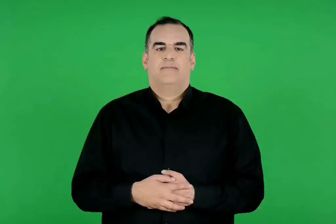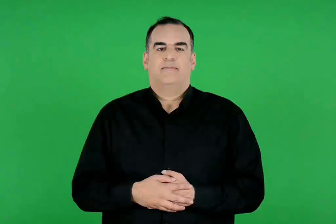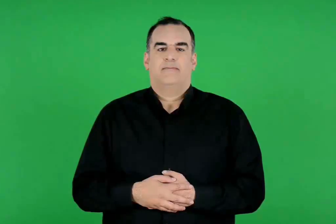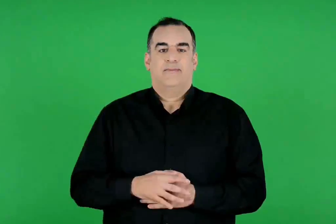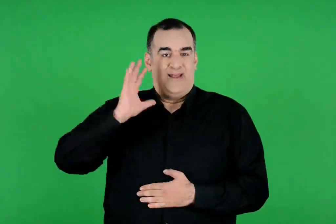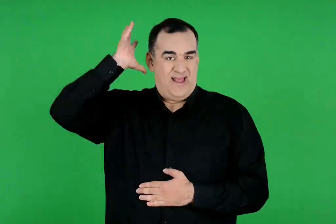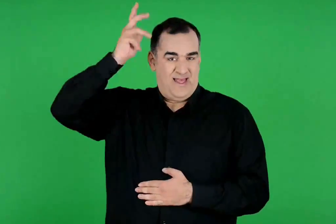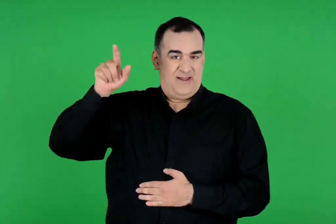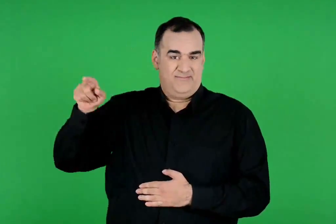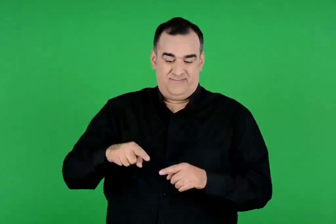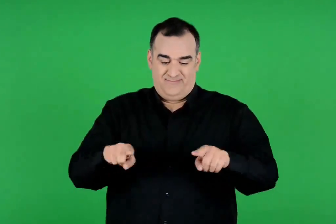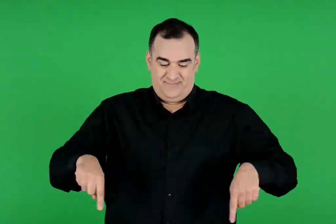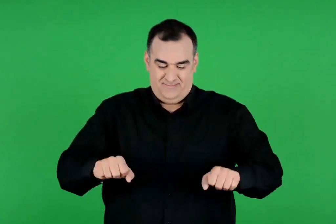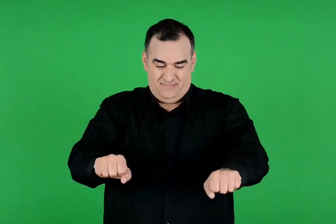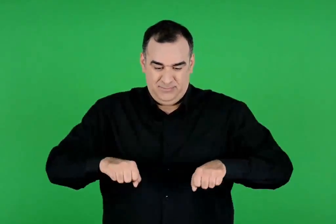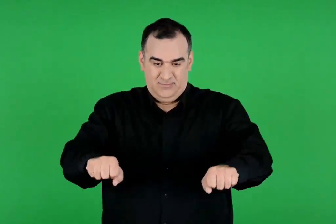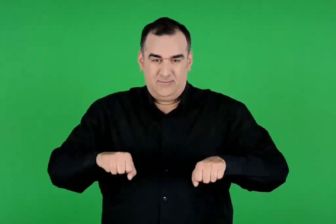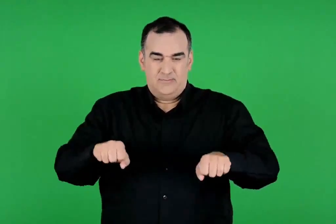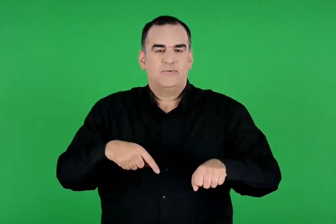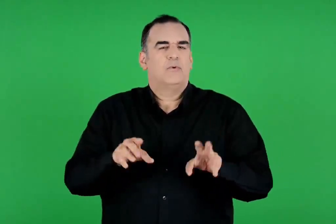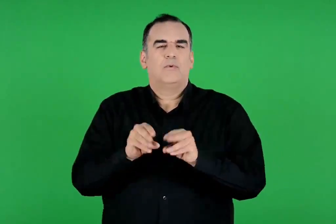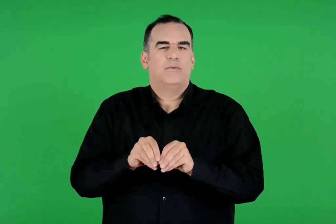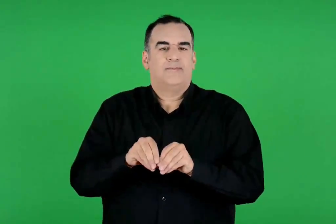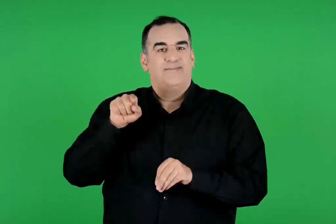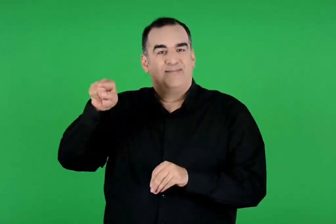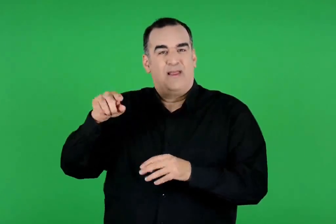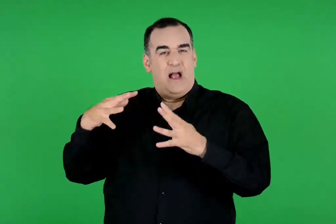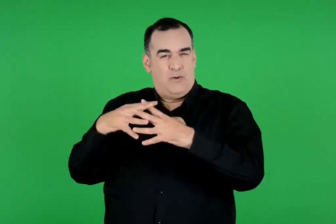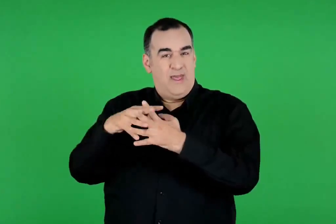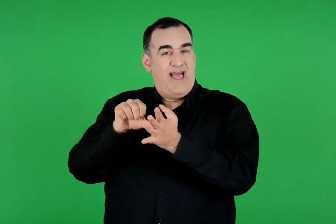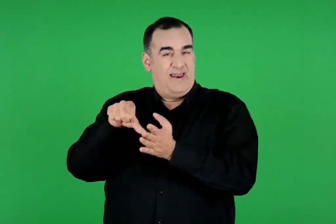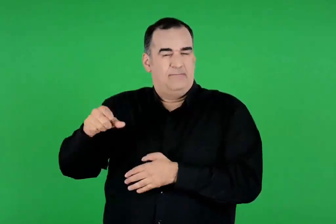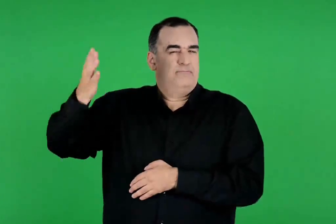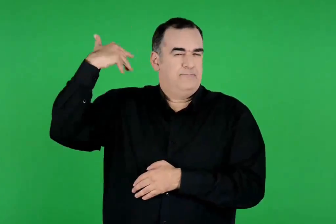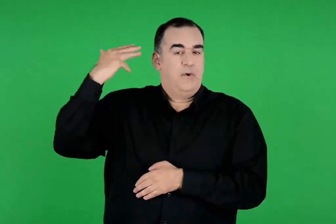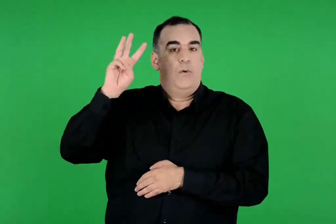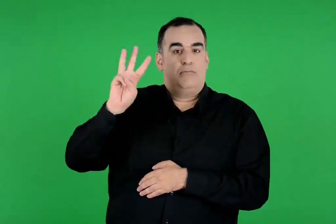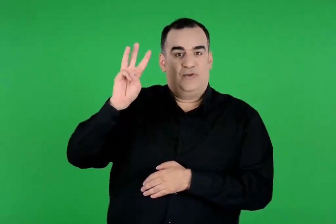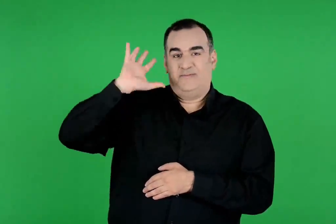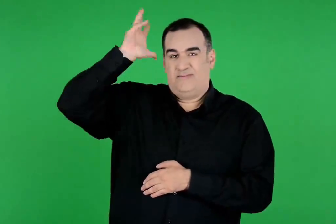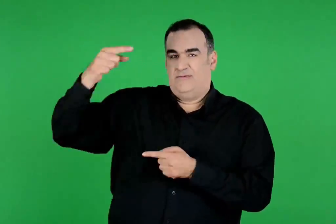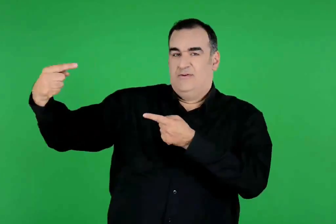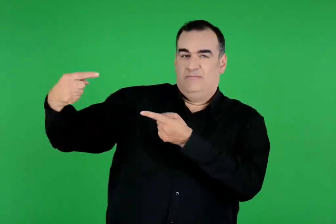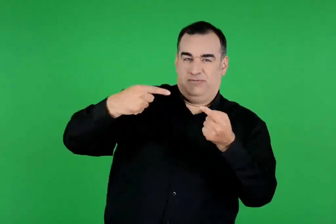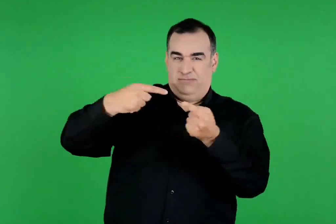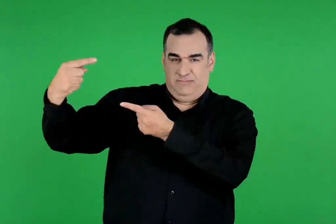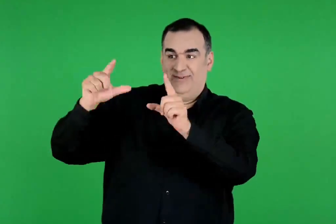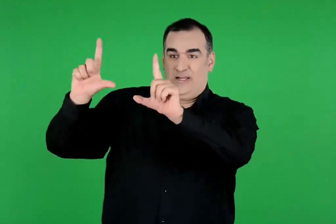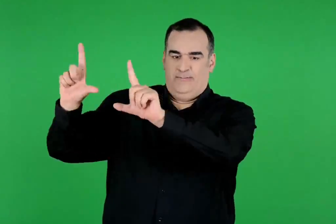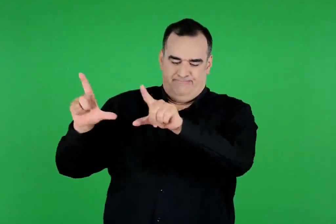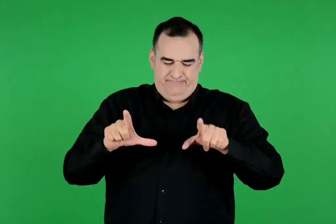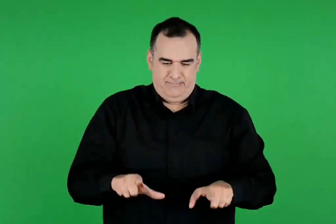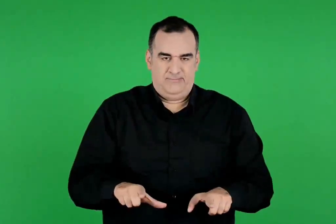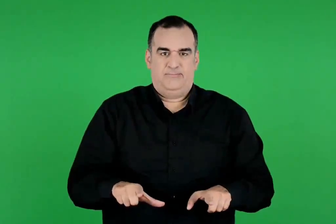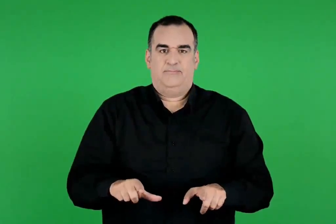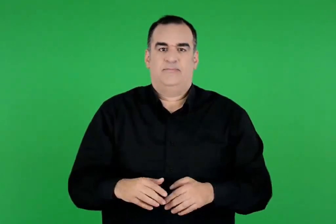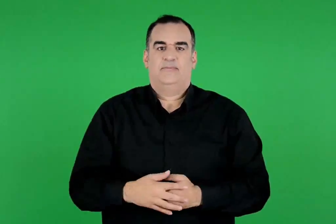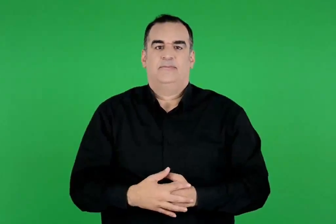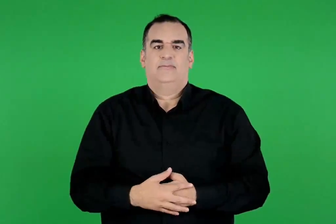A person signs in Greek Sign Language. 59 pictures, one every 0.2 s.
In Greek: ύφαινε η αθηνά και πάνω στο υφαντό της έφτιαχνε την πάλη της με τον ποσειδώνα πάνω στην ακρόπολη της αθήνας
